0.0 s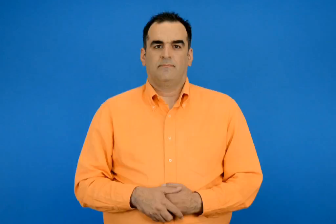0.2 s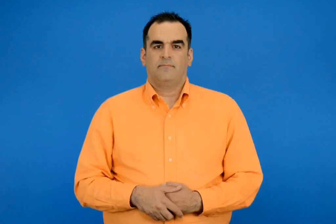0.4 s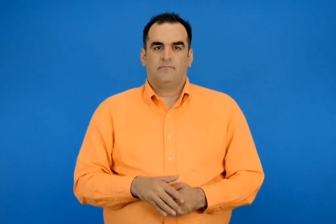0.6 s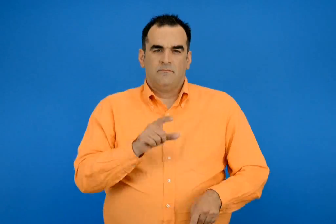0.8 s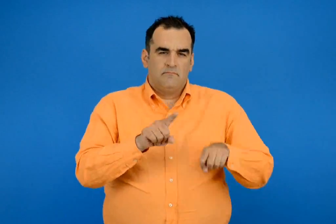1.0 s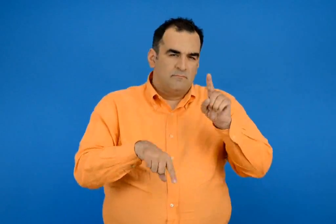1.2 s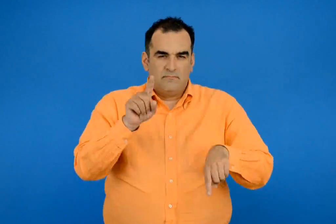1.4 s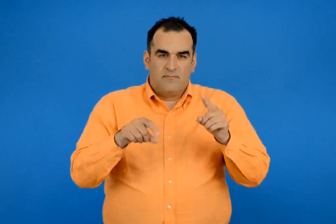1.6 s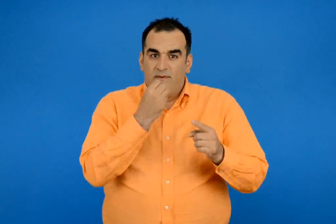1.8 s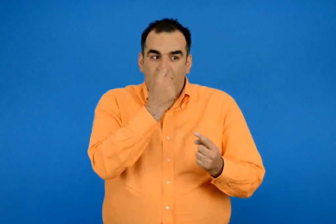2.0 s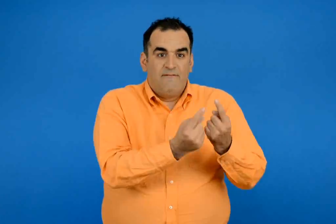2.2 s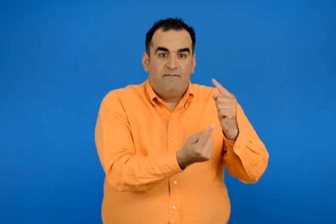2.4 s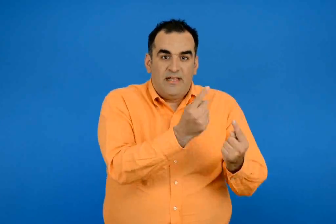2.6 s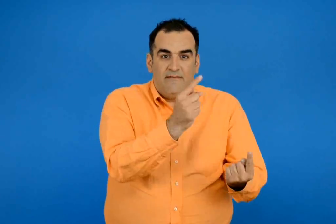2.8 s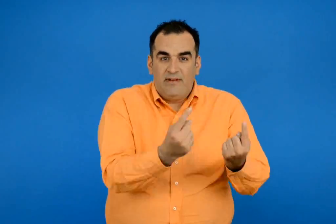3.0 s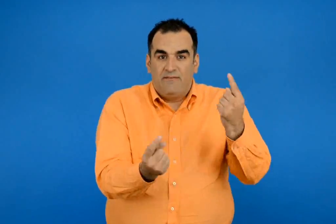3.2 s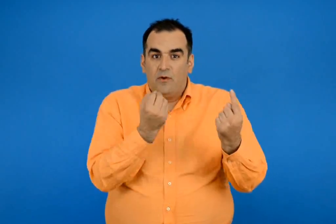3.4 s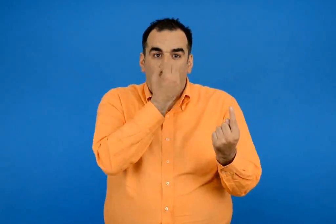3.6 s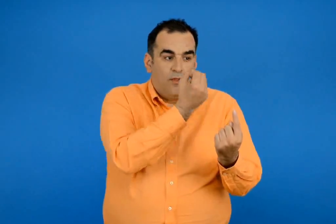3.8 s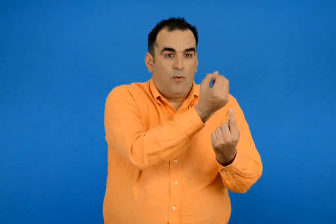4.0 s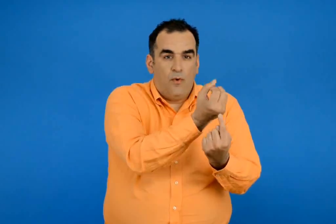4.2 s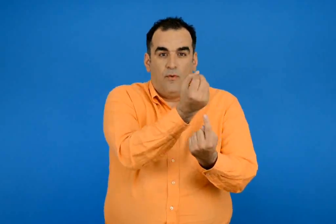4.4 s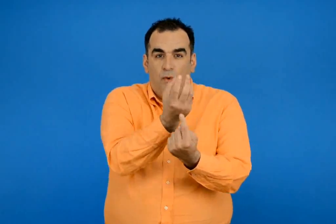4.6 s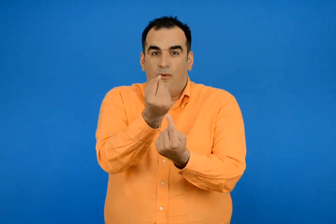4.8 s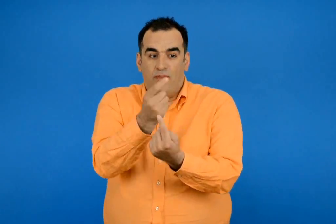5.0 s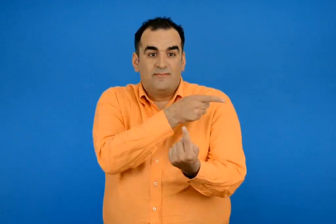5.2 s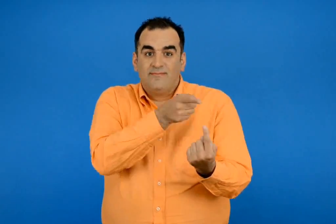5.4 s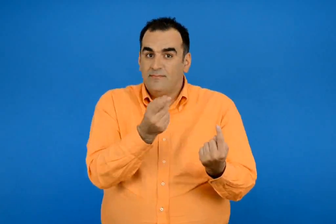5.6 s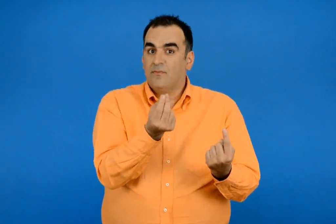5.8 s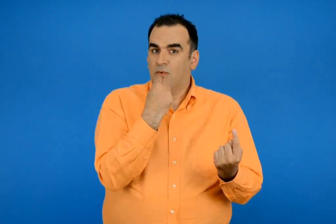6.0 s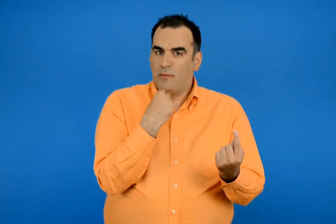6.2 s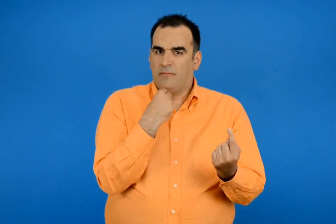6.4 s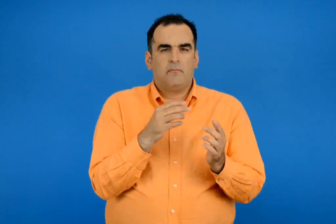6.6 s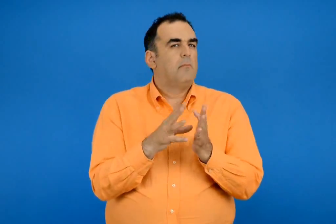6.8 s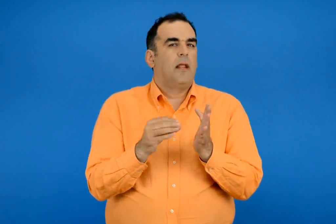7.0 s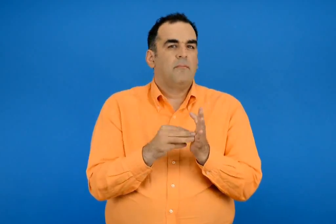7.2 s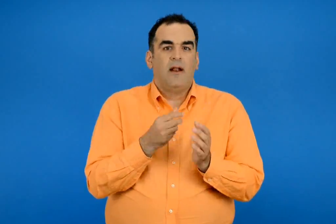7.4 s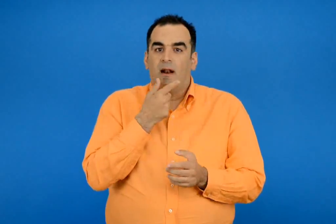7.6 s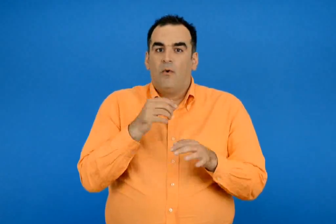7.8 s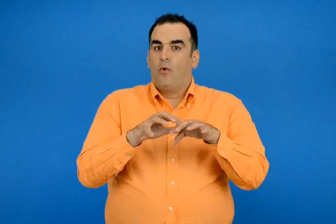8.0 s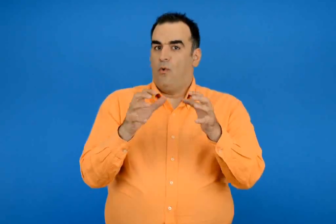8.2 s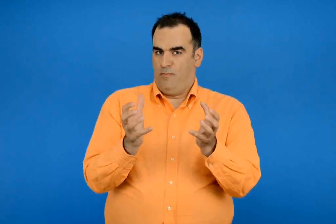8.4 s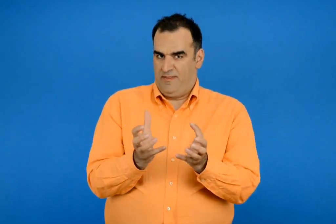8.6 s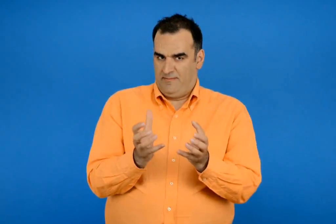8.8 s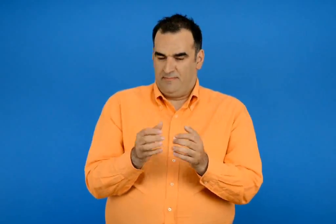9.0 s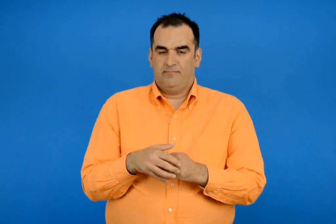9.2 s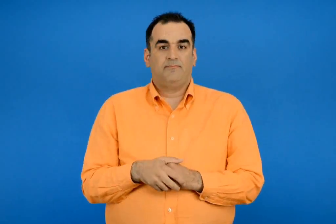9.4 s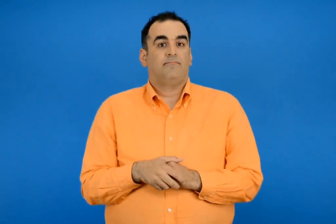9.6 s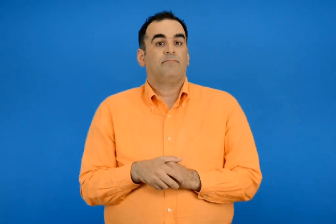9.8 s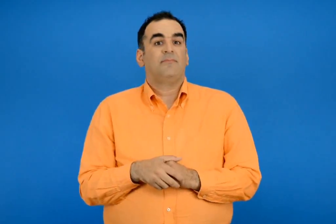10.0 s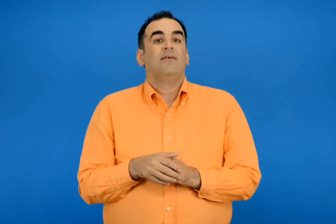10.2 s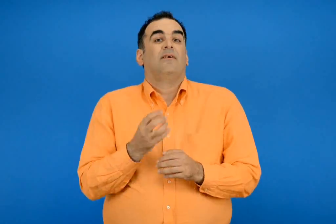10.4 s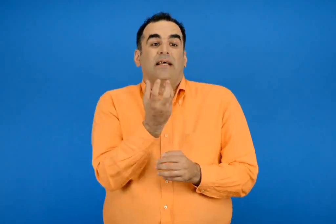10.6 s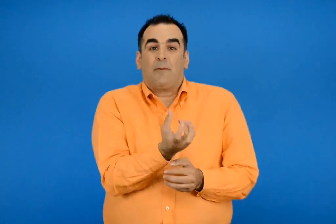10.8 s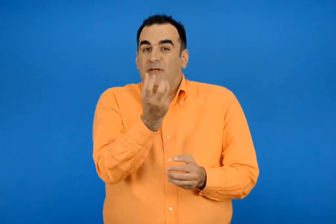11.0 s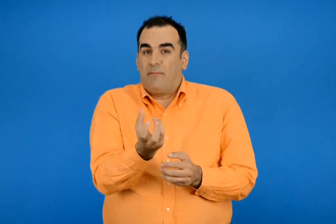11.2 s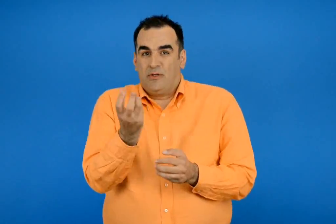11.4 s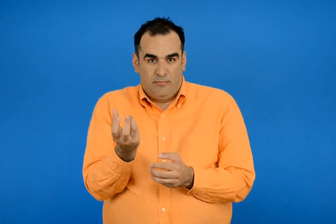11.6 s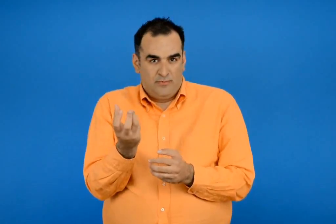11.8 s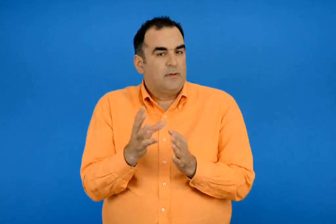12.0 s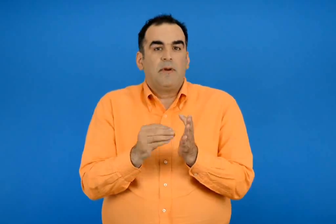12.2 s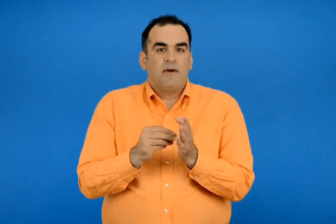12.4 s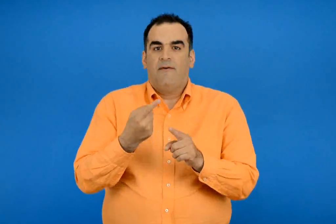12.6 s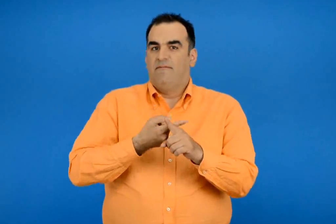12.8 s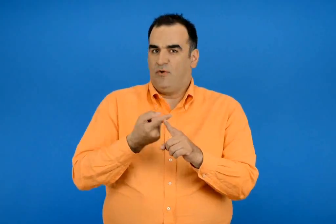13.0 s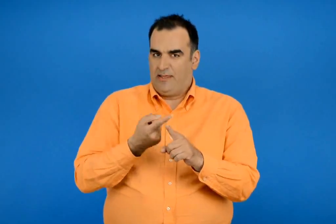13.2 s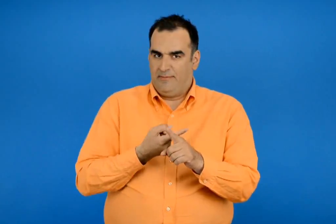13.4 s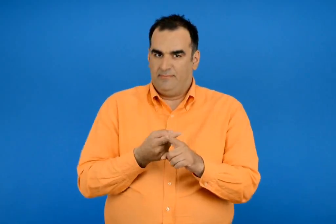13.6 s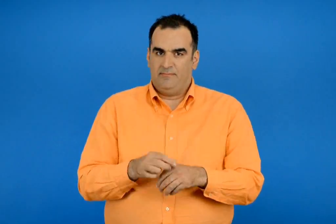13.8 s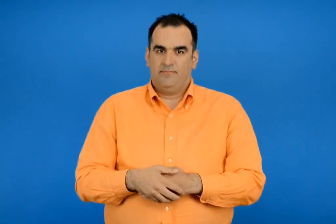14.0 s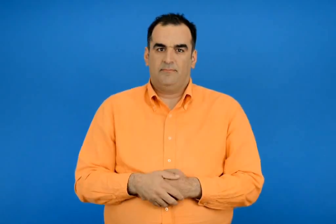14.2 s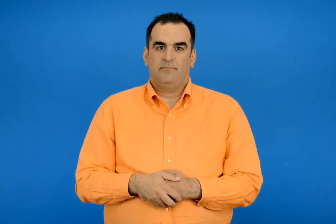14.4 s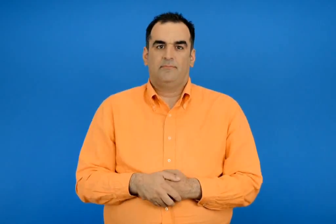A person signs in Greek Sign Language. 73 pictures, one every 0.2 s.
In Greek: μπορεί ακόμα να τρώμε τα λουλούδια κουνουπίδι και τους καρπούς φασολάκια
